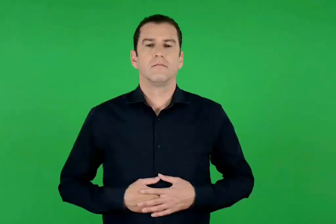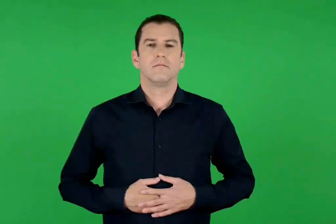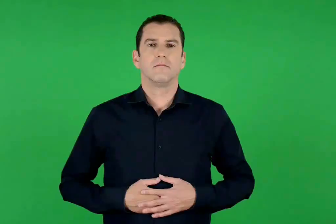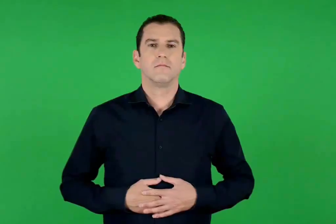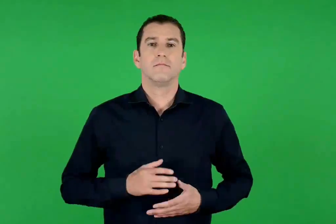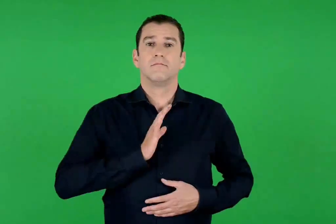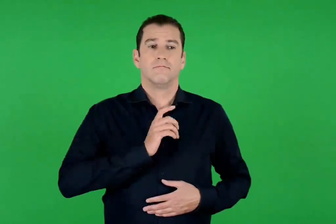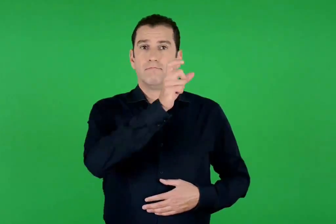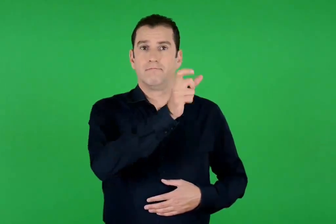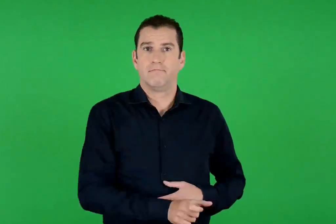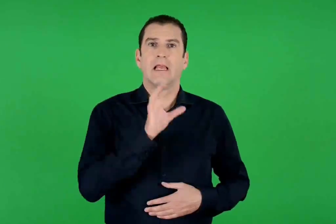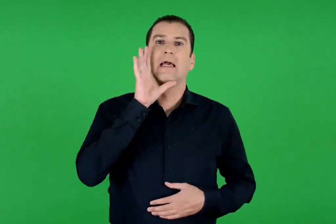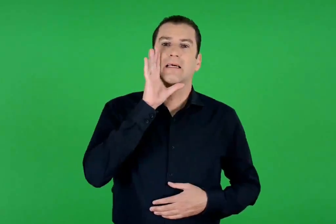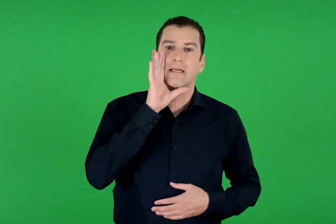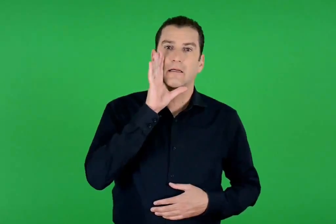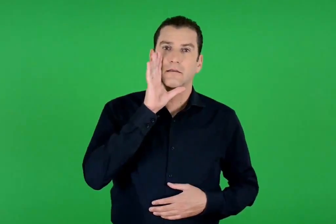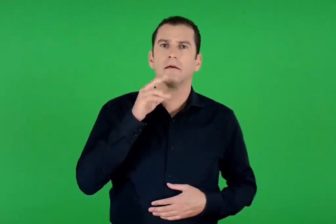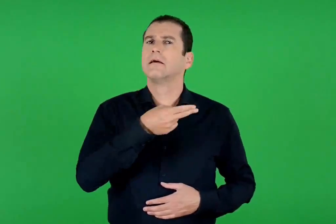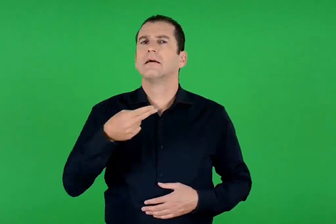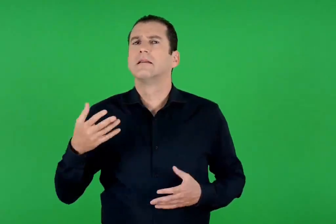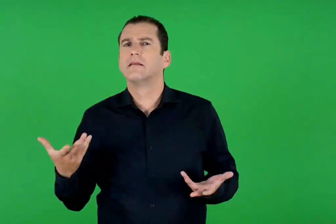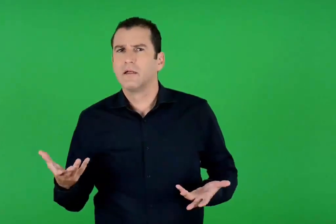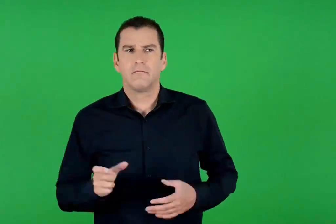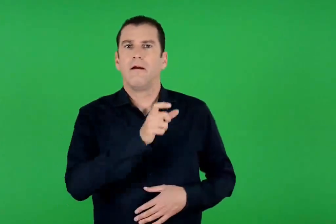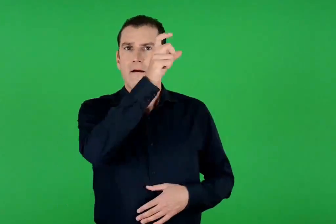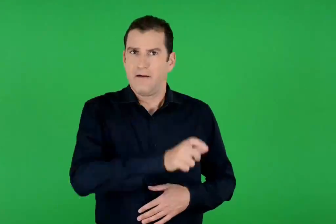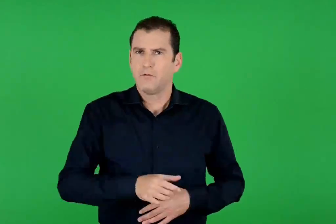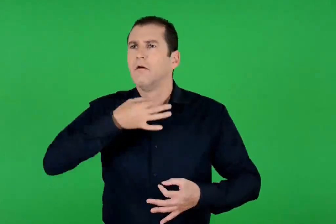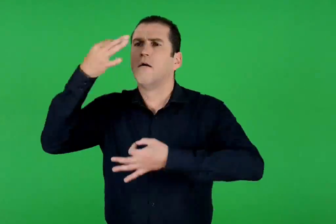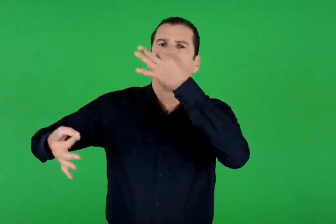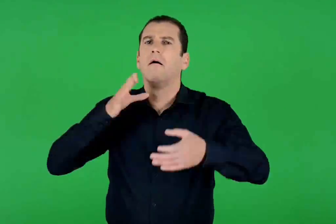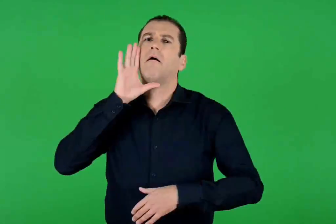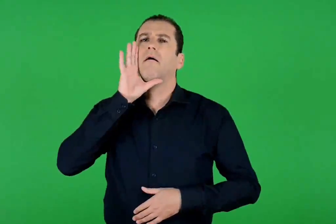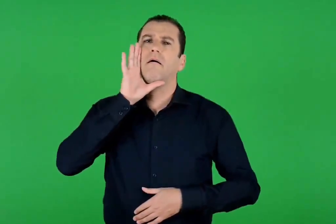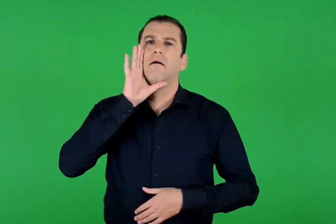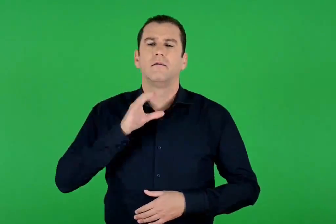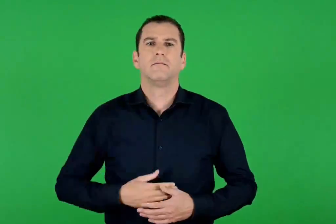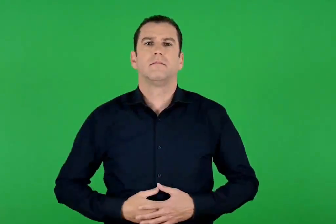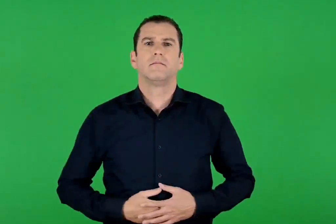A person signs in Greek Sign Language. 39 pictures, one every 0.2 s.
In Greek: κήρυκας αυτός που διαλαλεί
